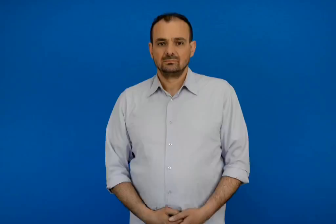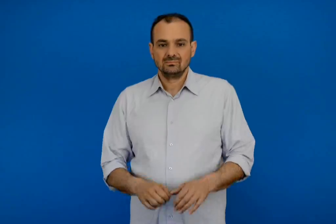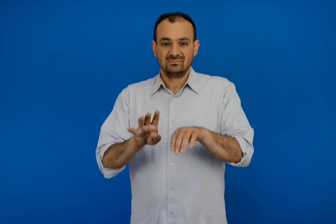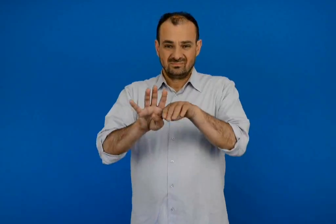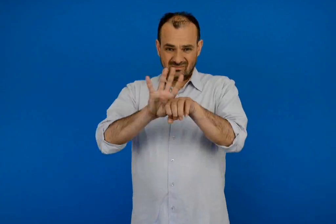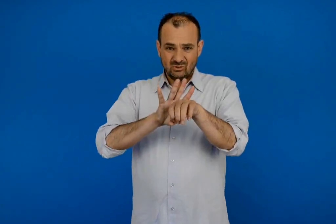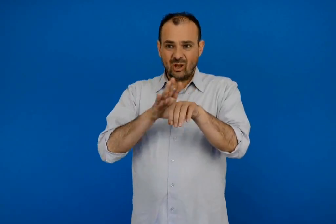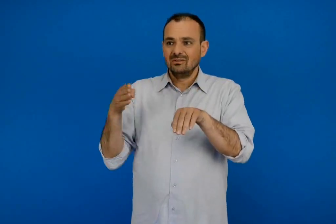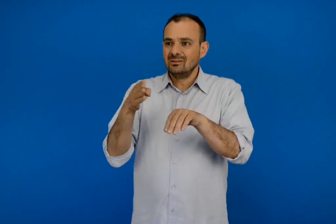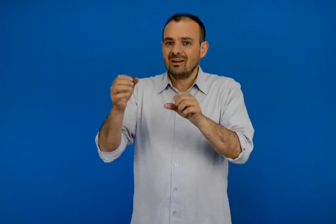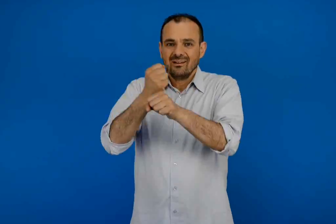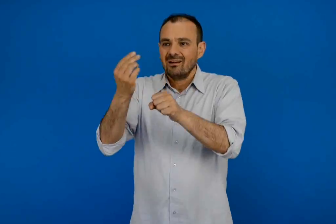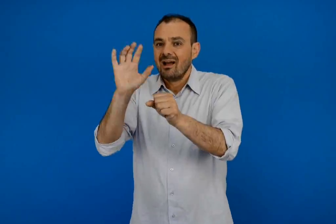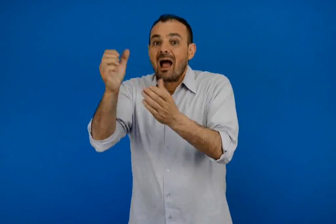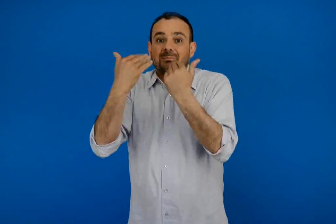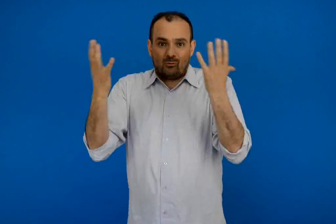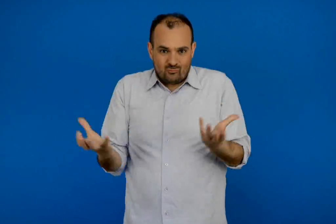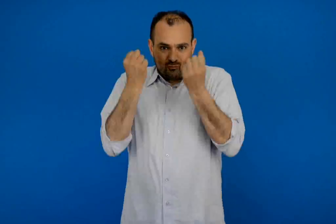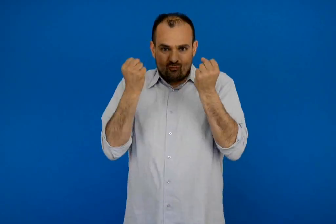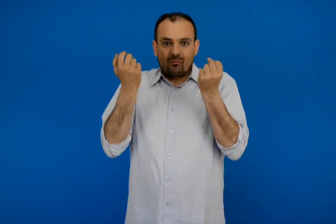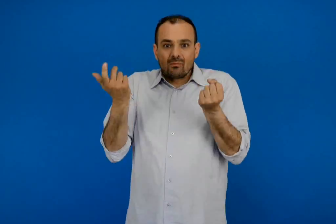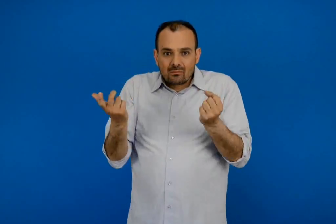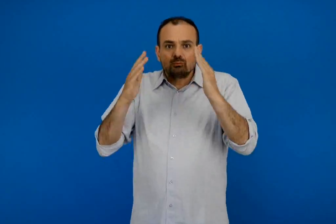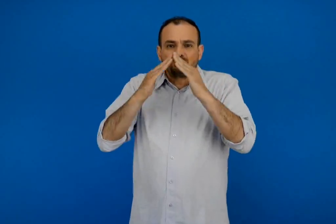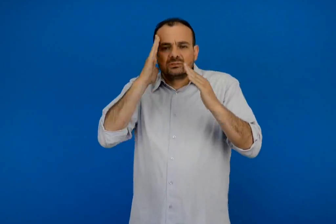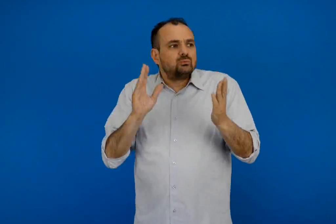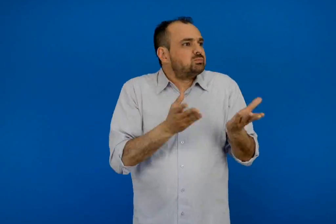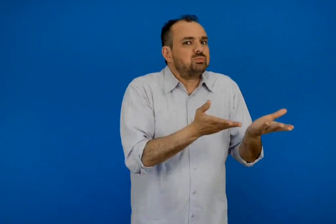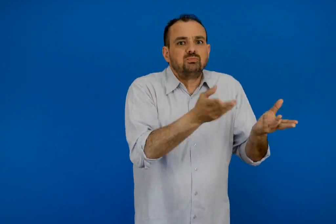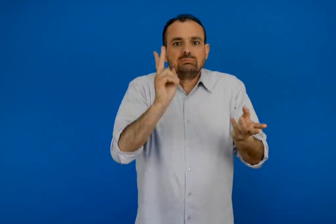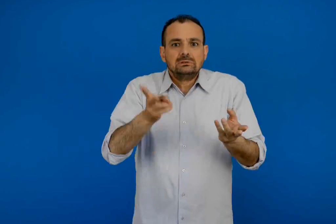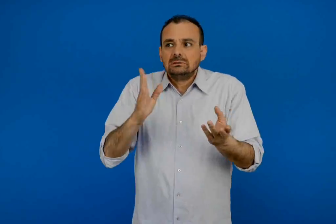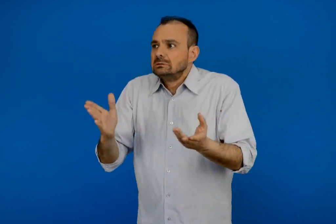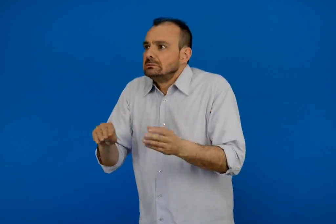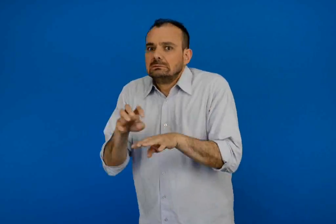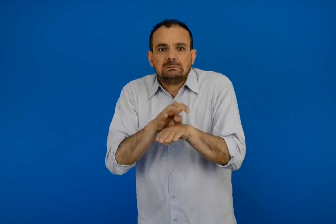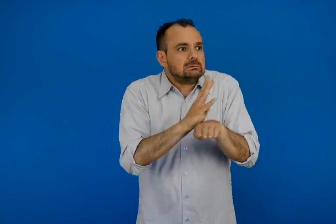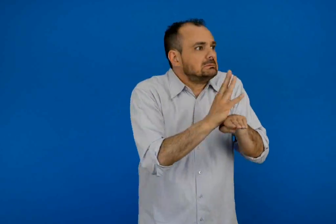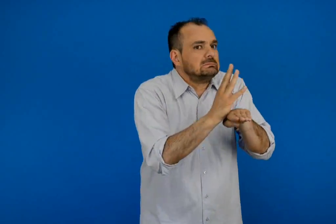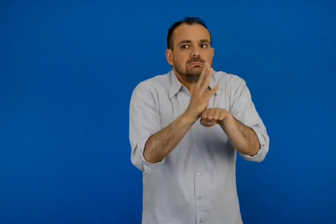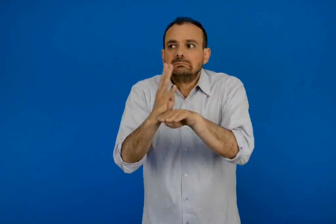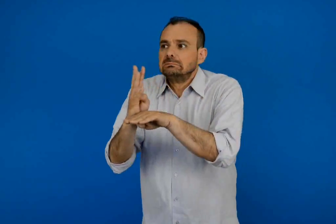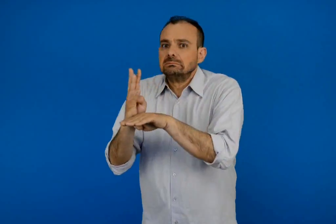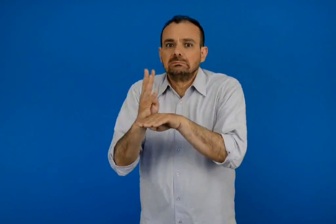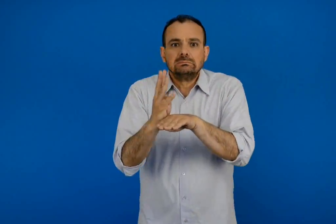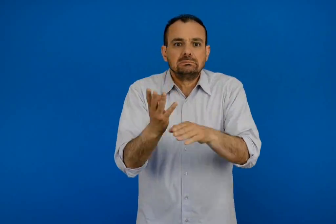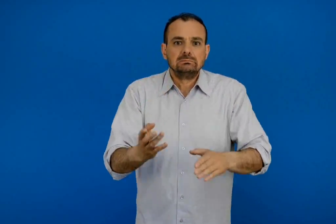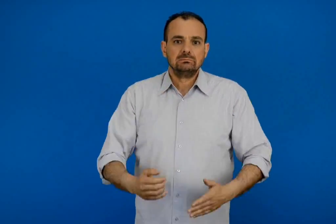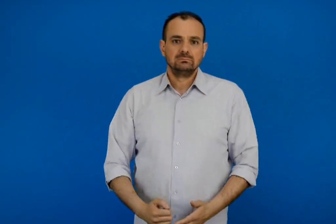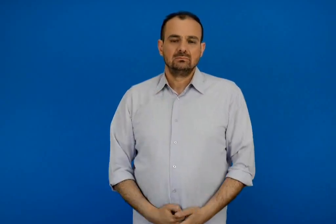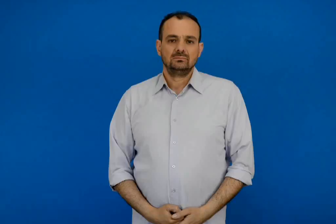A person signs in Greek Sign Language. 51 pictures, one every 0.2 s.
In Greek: αλλά κι αν ακόμα γλιτώσουν από τα φυτοφάρμακα κινδυνεύουν να χάσουν το σπίτι τους
